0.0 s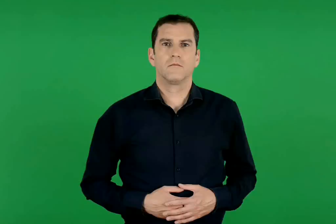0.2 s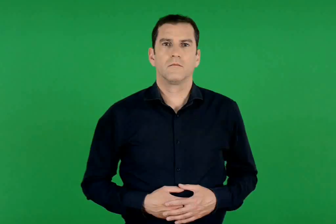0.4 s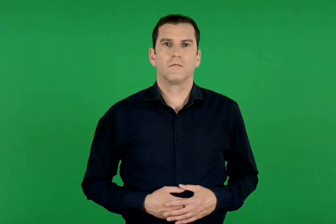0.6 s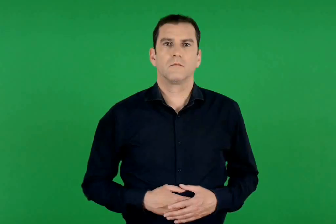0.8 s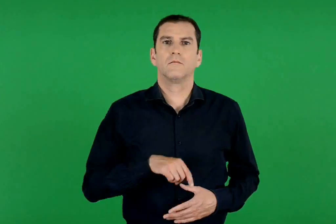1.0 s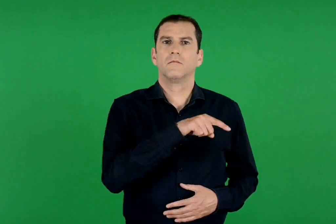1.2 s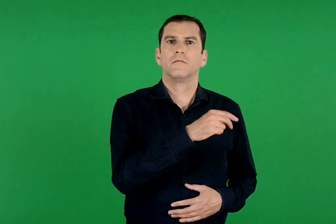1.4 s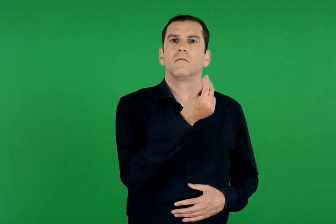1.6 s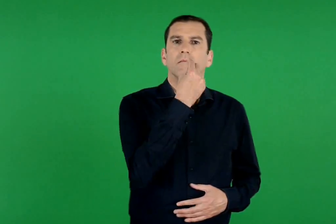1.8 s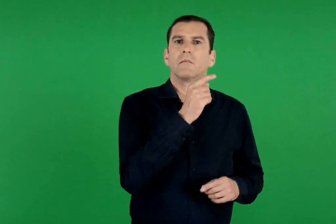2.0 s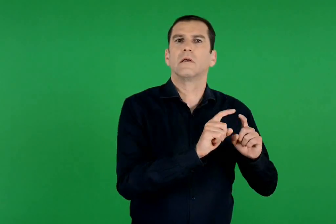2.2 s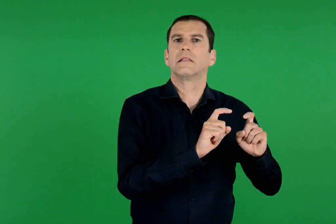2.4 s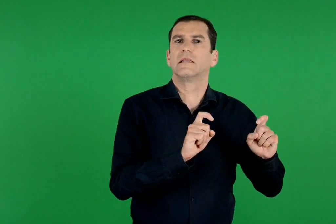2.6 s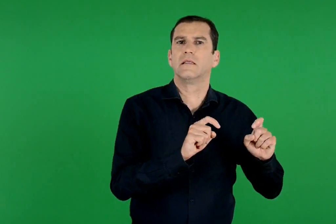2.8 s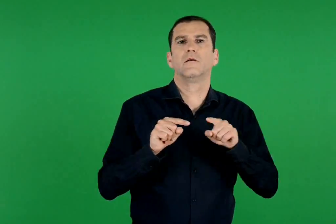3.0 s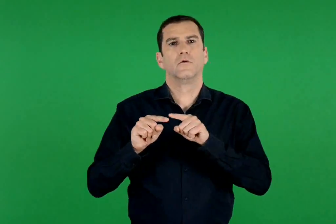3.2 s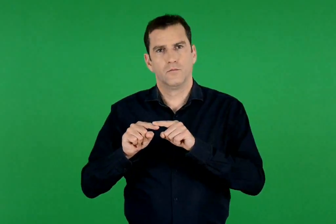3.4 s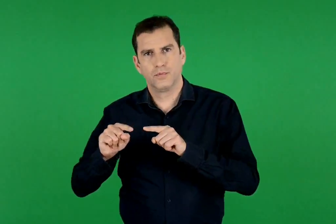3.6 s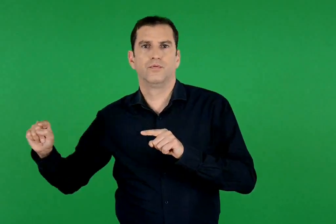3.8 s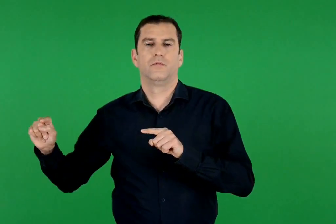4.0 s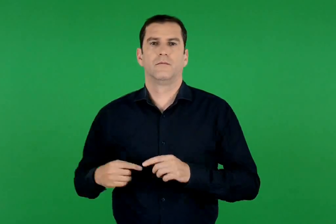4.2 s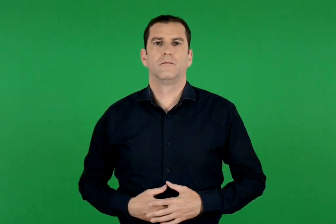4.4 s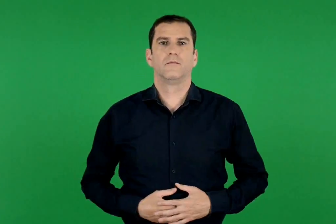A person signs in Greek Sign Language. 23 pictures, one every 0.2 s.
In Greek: τι τρώει .
